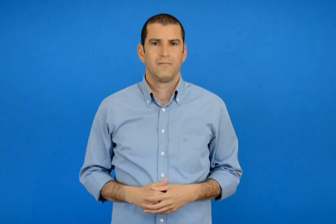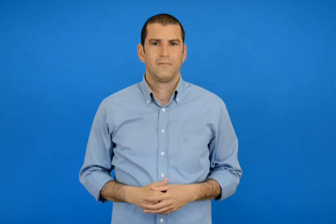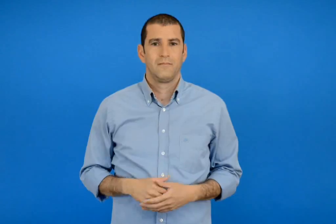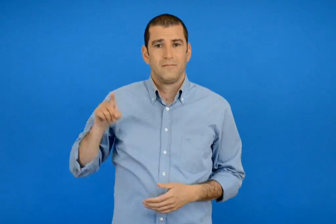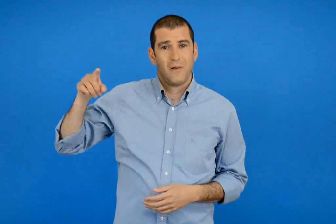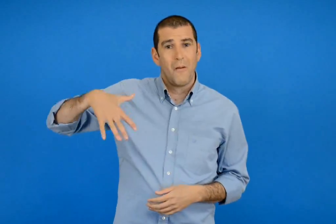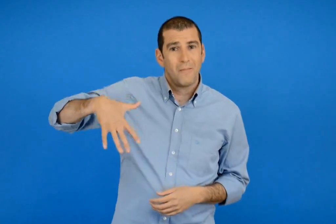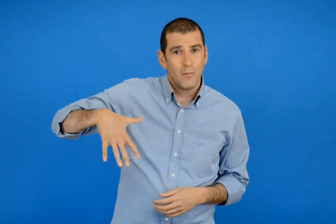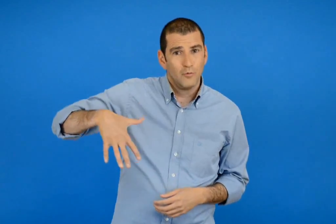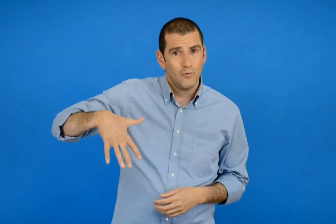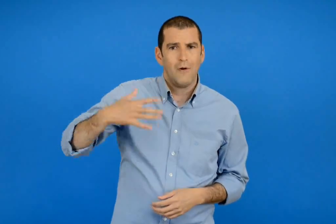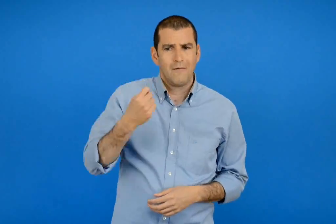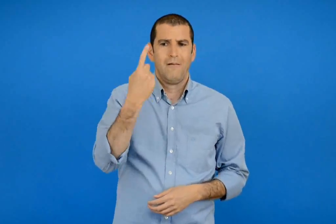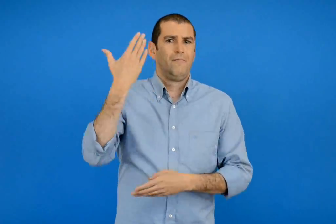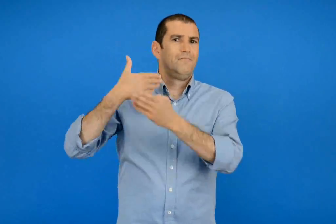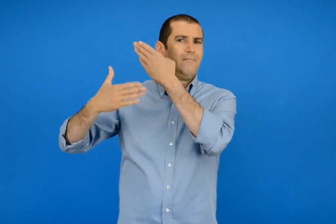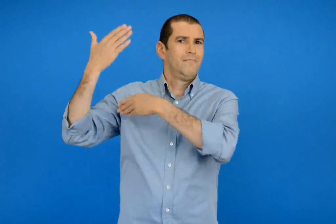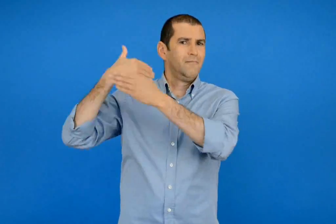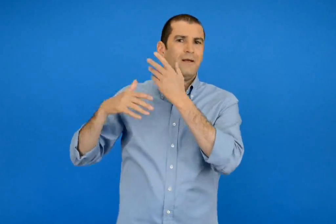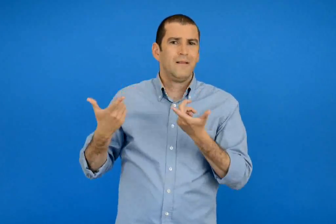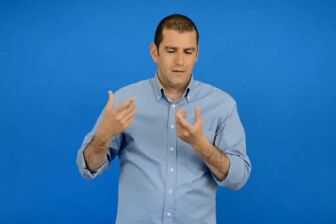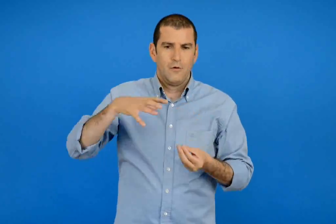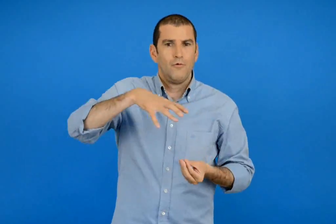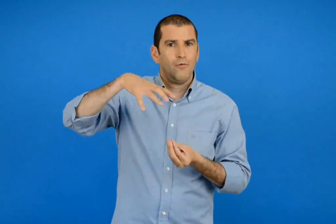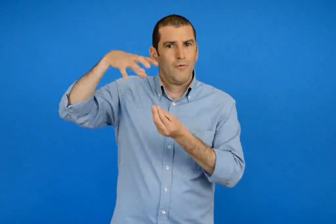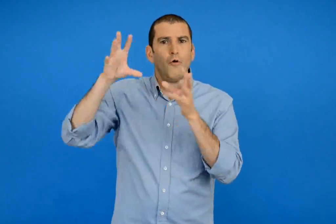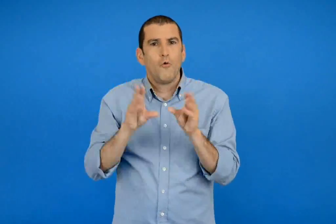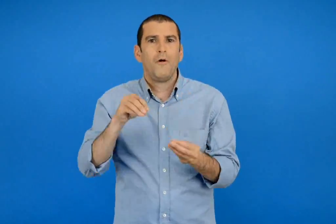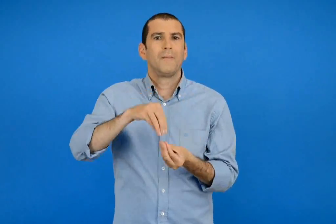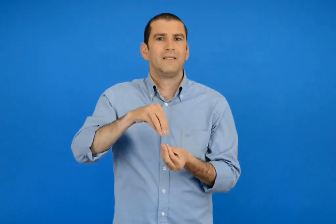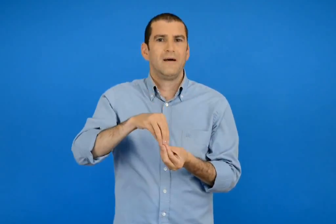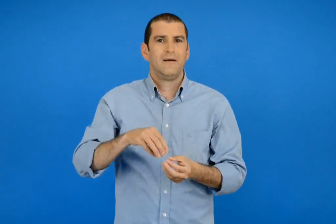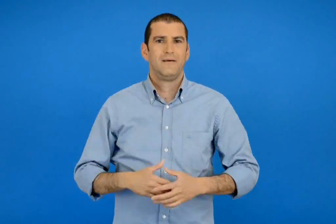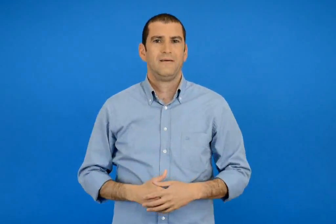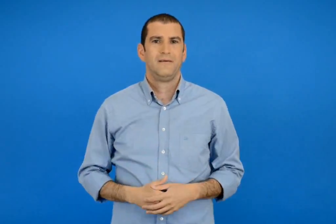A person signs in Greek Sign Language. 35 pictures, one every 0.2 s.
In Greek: στην πελοπόννησο το πάσχα έχουν ένα έθιμο τα αερόστατα της λαμπρής
